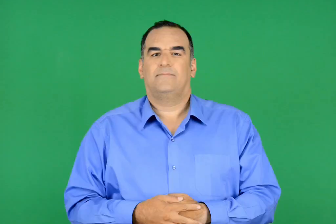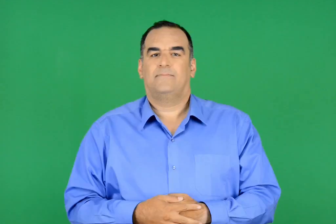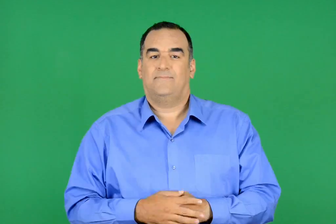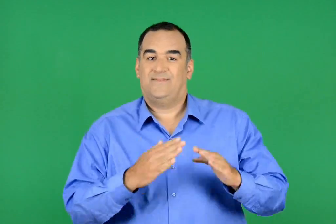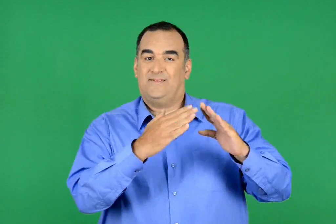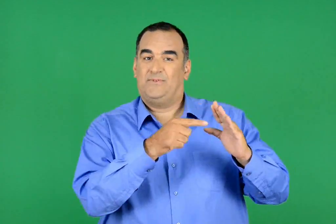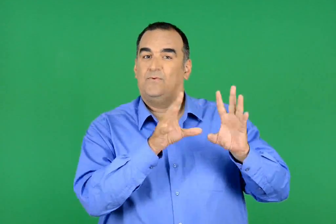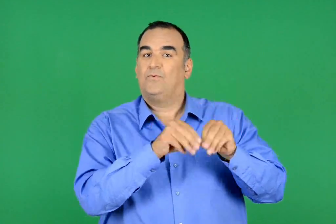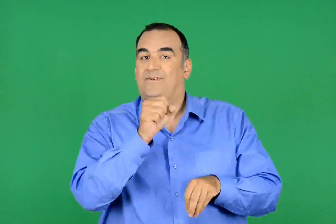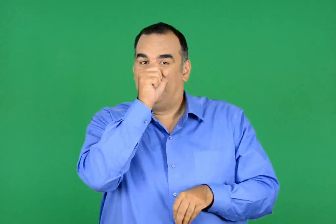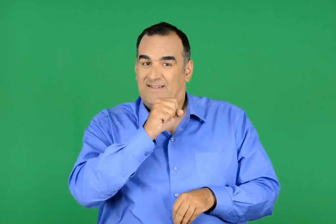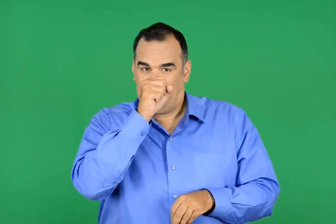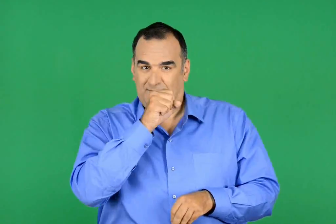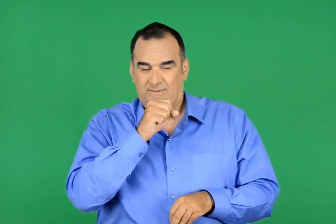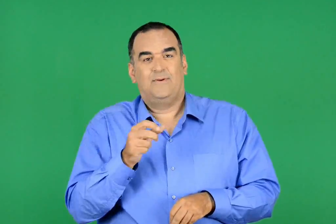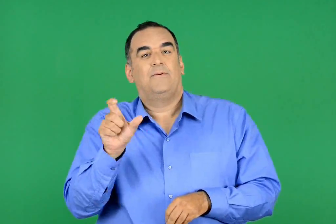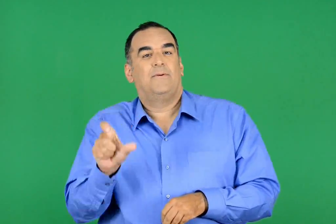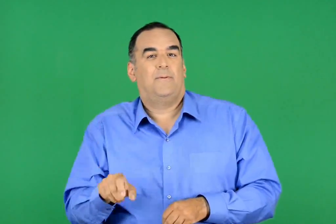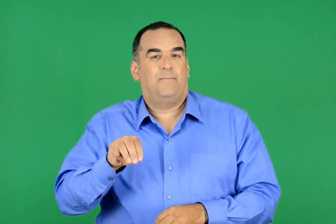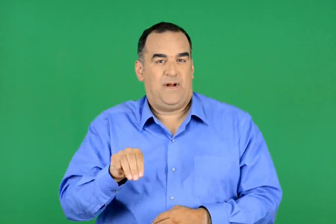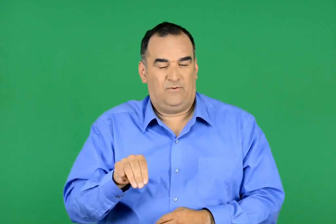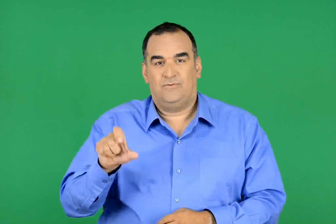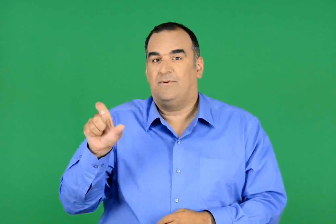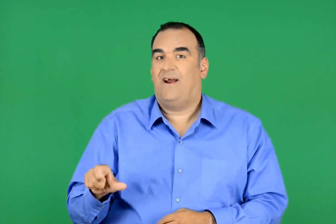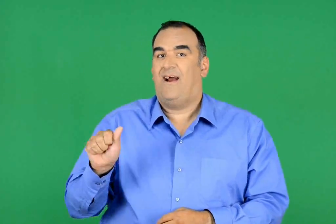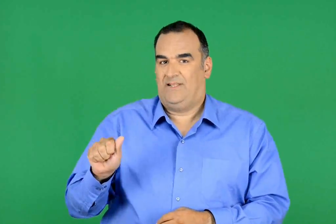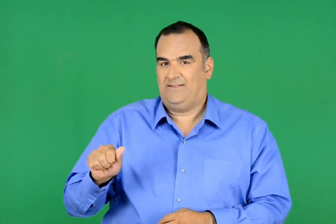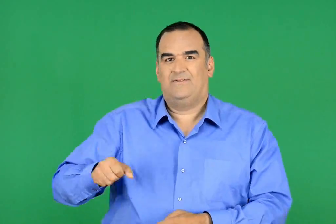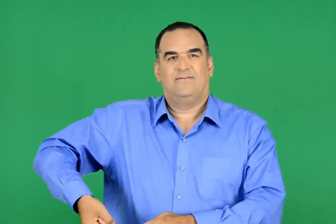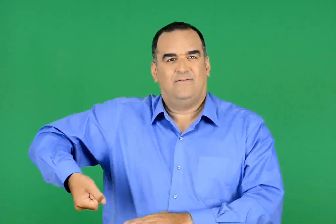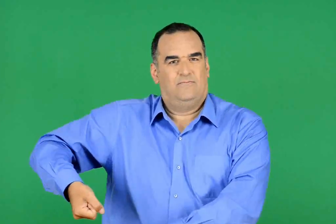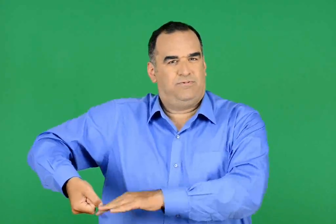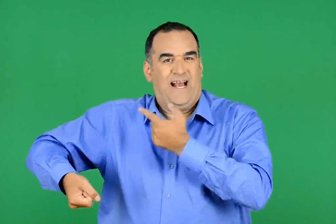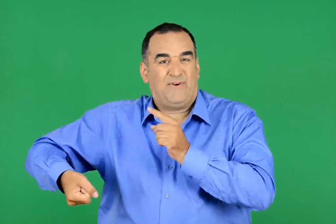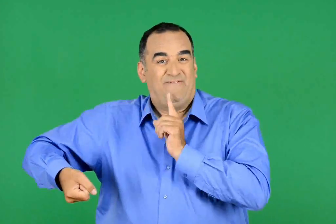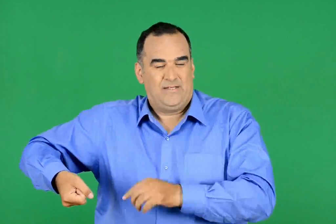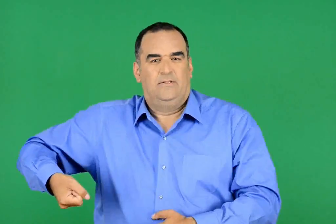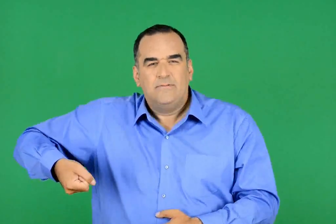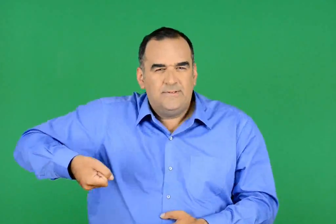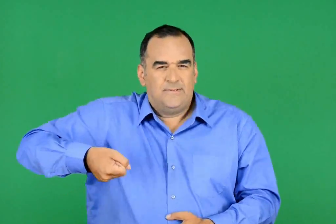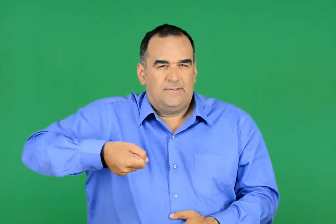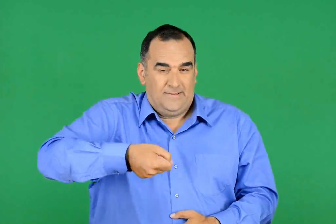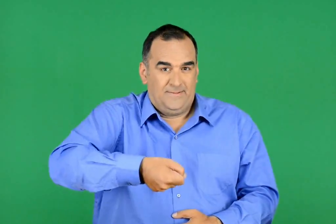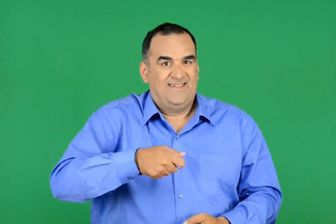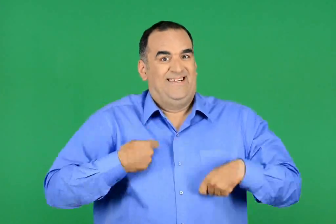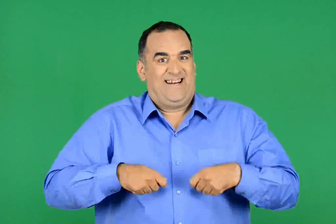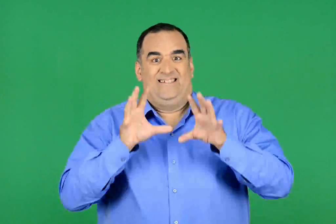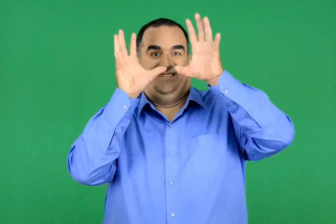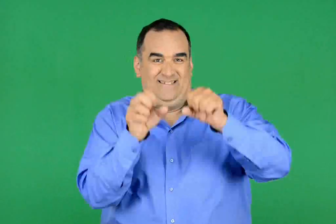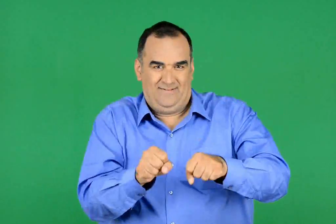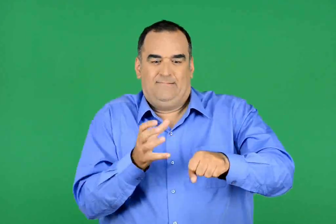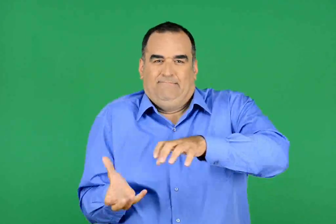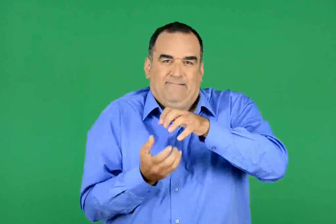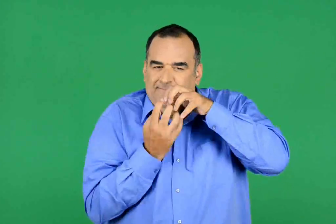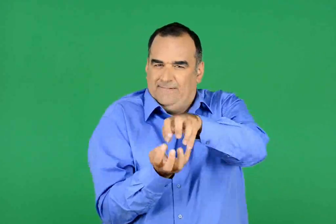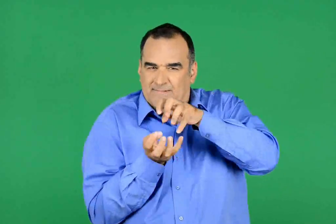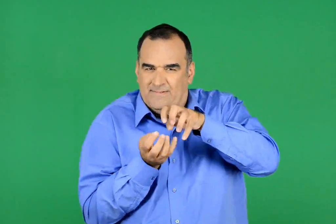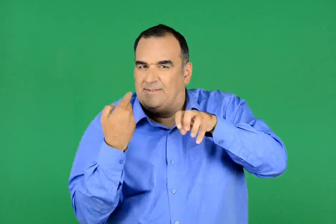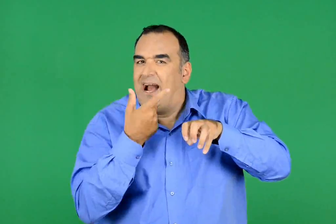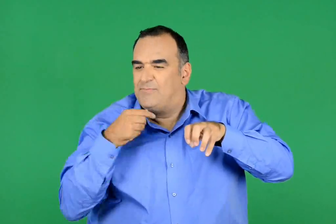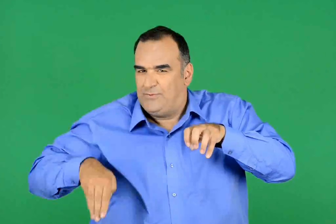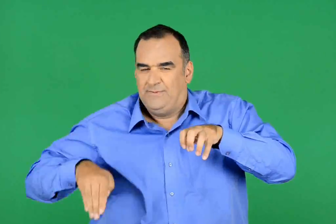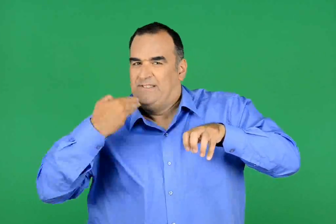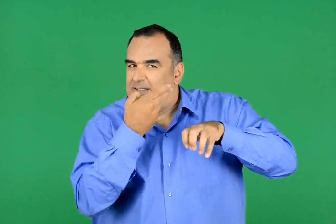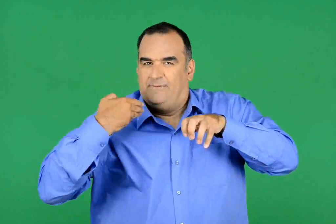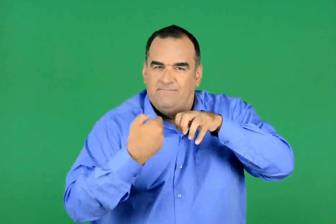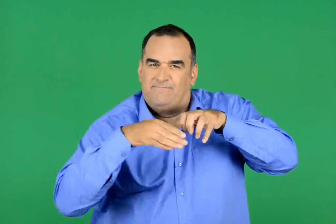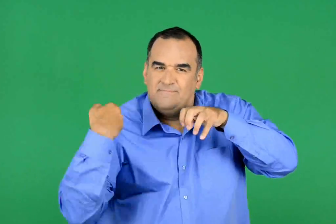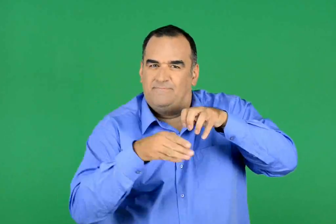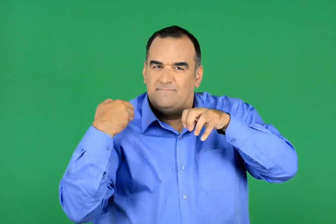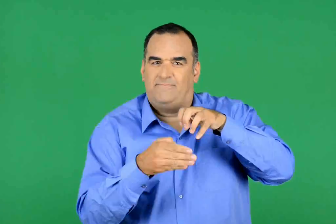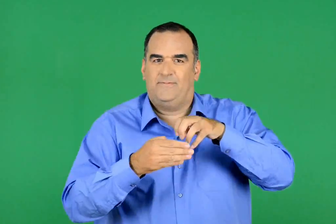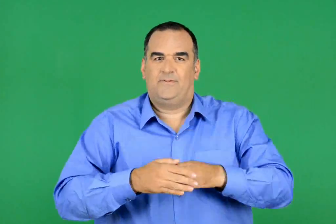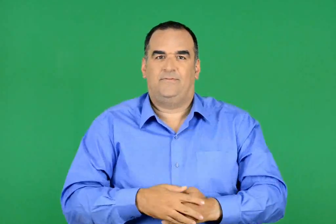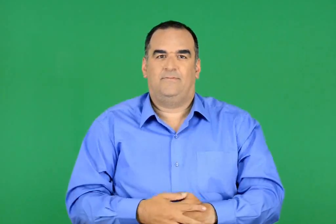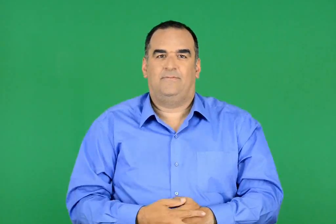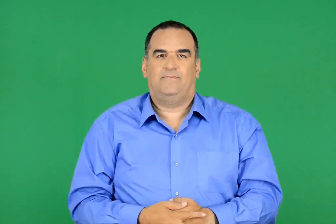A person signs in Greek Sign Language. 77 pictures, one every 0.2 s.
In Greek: τον κουβάλησαν στο χοιροστάσιο κι ο μέντιος µε τον αυτέα έπιασαν τον γκρινιάρη και πολεμούσαν να του ασπρίσουν µε το πινέλο τα δόντια
